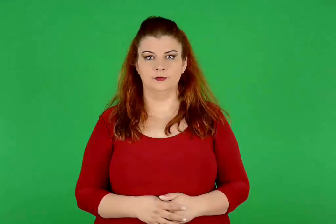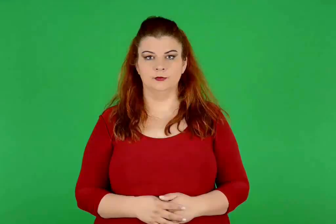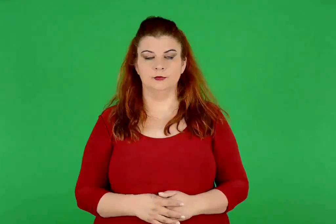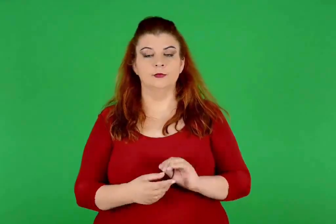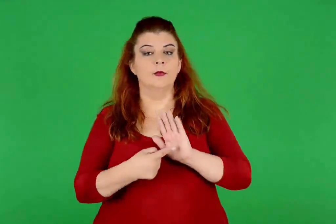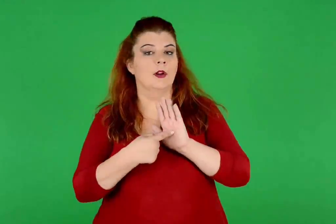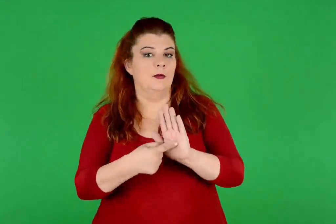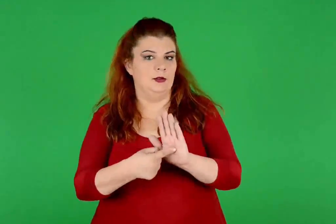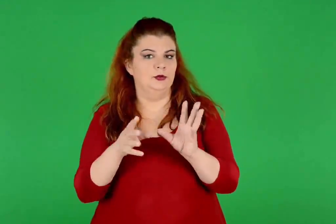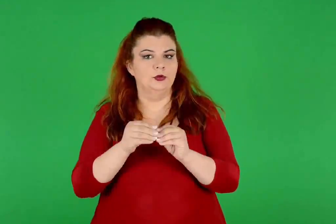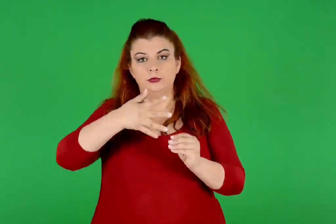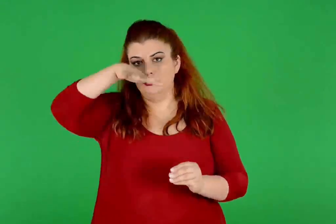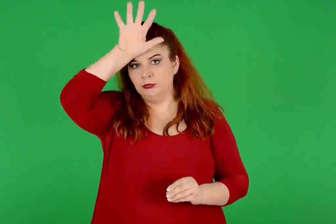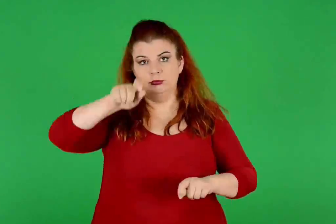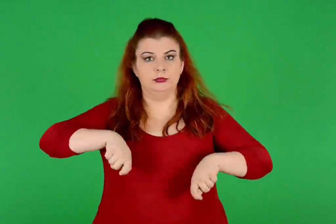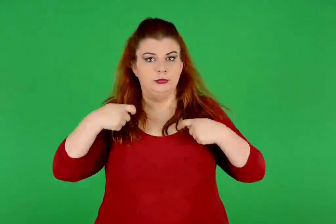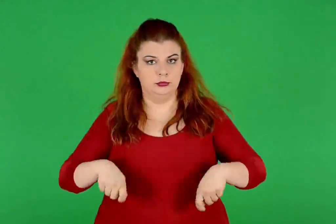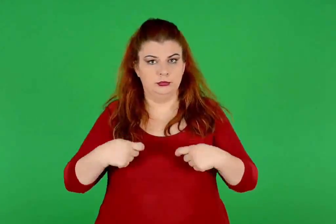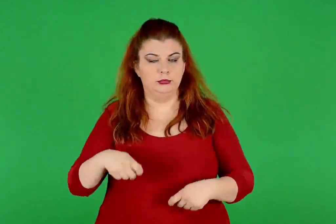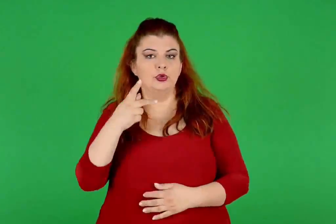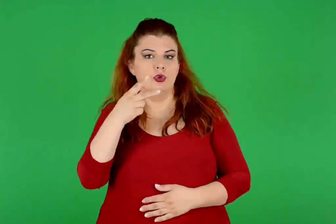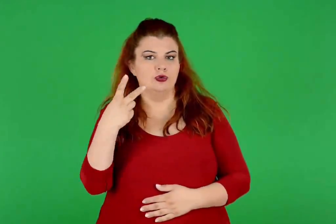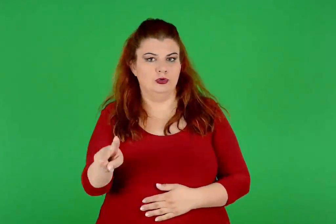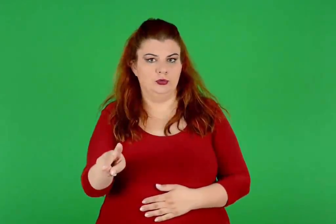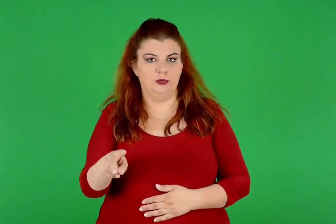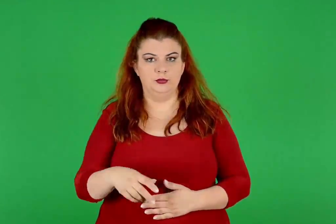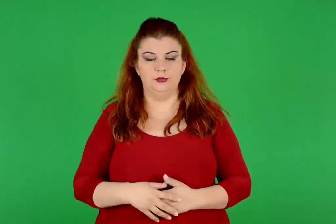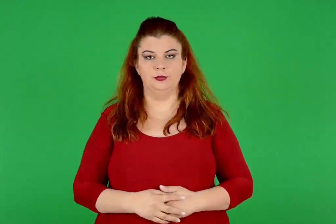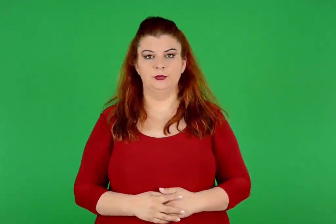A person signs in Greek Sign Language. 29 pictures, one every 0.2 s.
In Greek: αναπαράσταση του ανακτόρου της κνωσού
